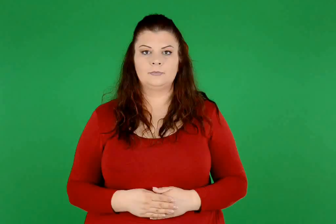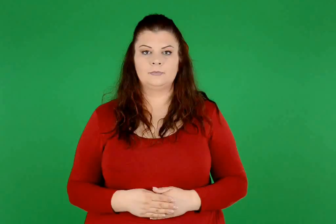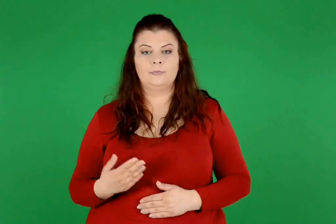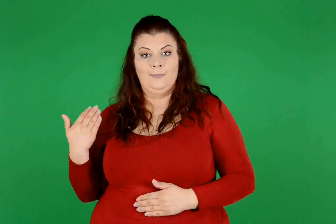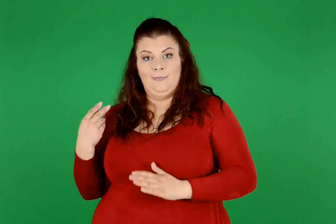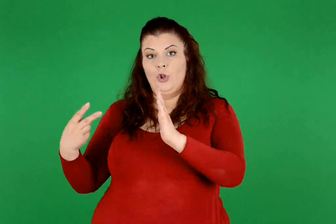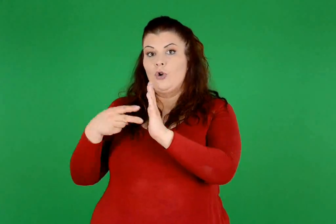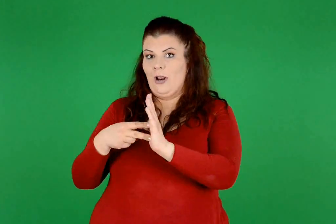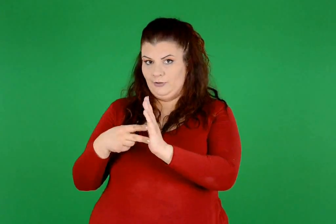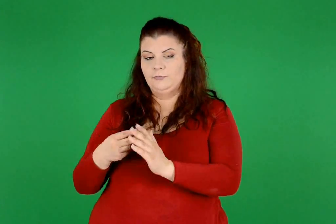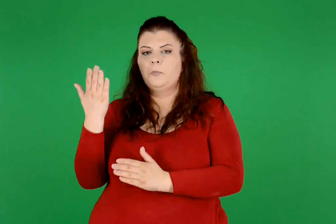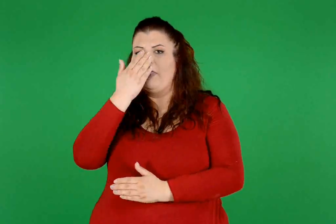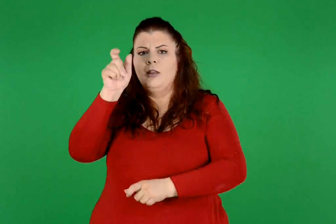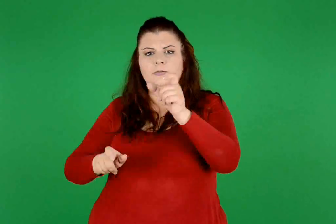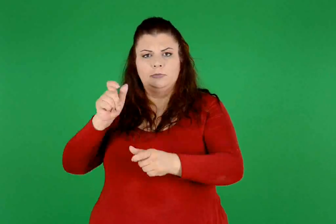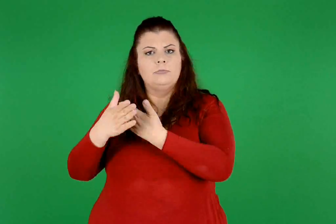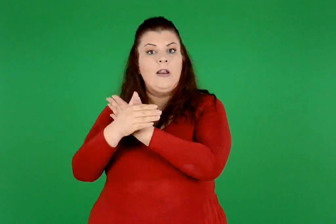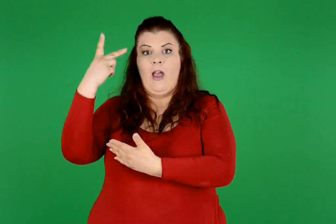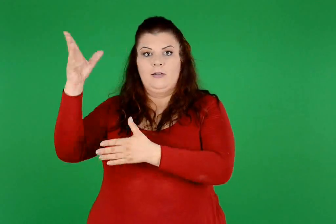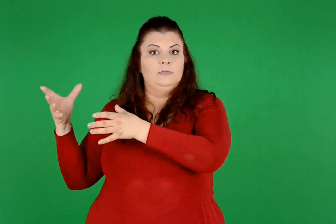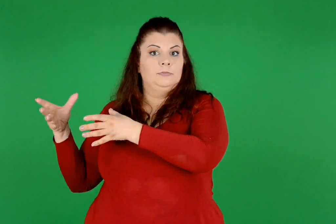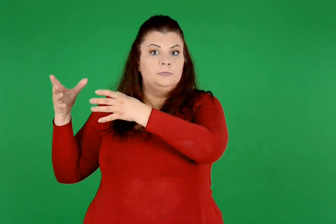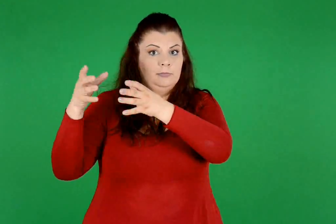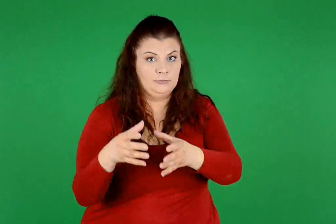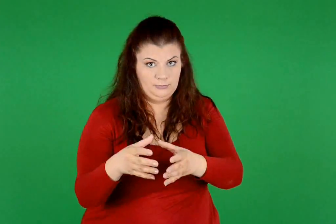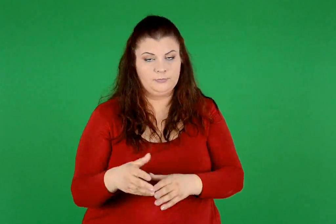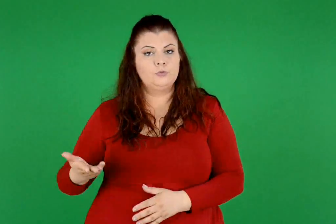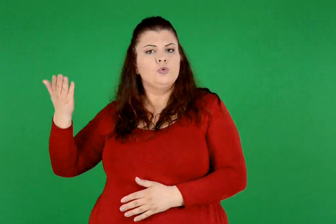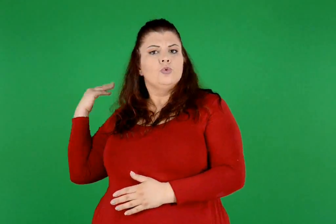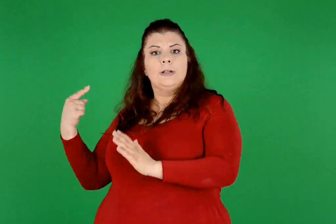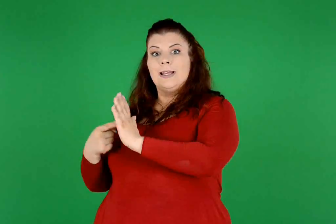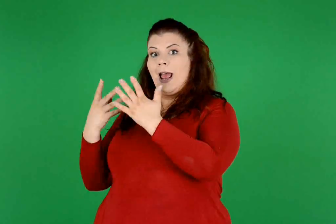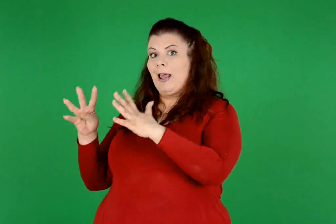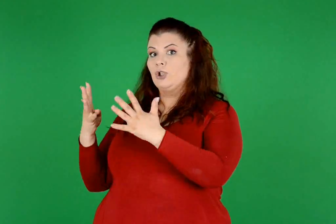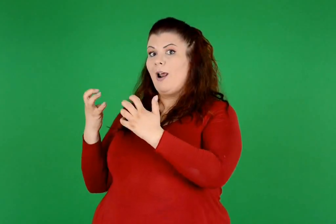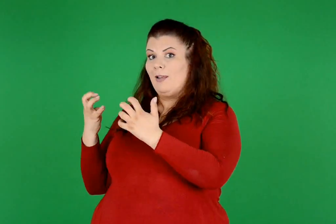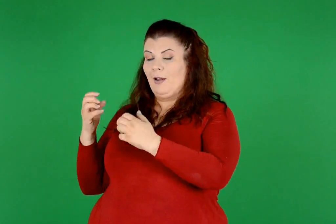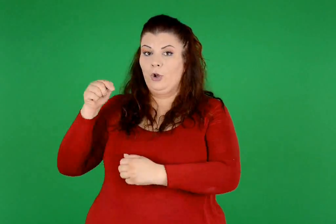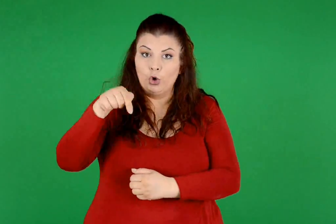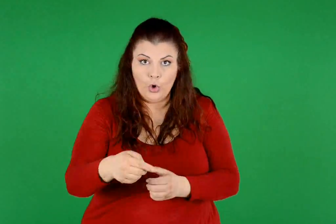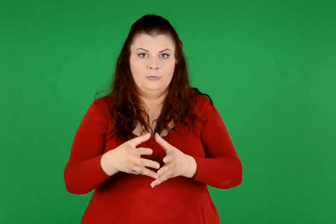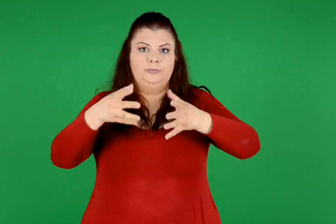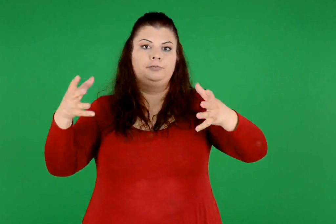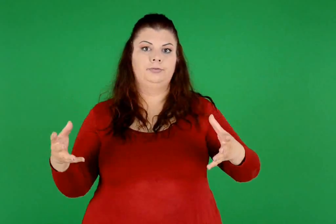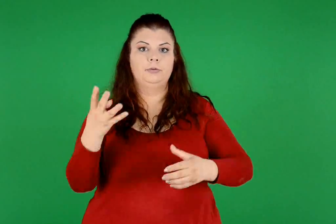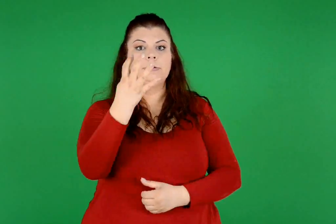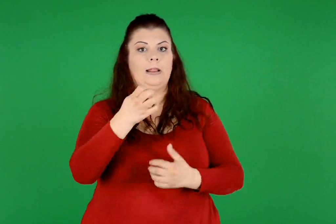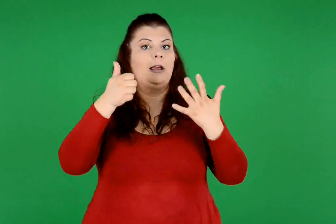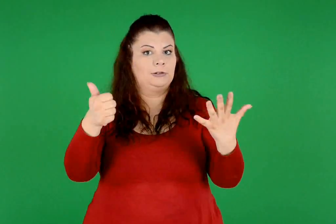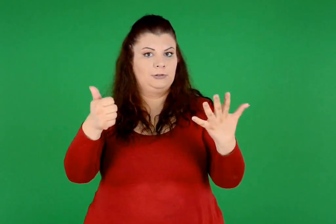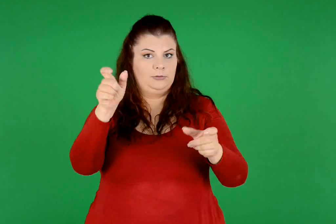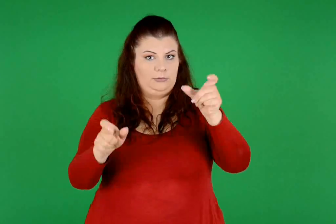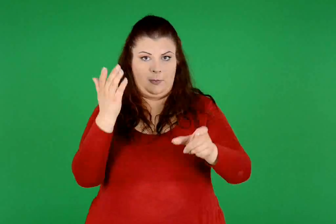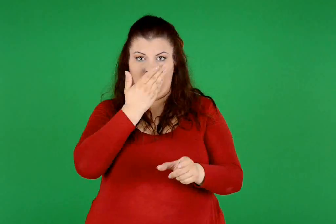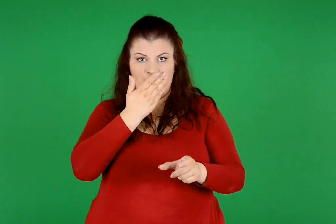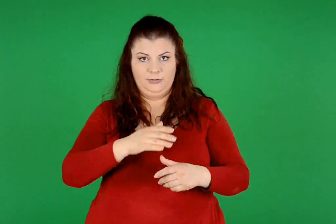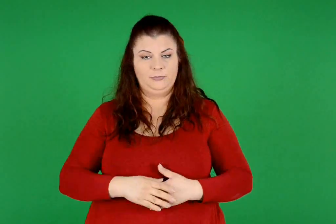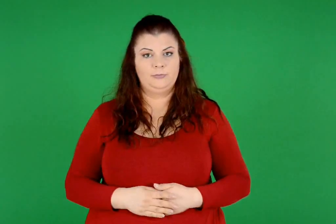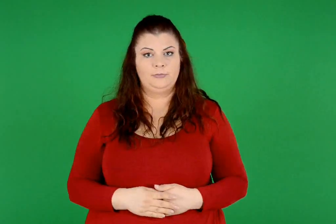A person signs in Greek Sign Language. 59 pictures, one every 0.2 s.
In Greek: το 2000 ήρθαν αρκετοί μαθητές από την αλβανία και έτσι στο σχολείο υπήρχαν 46 μαθητές περισσότεροι από ό , τι το 1990
